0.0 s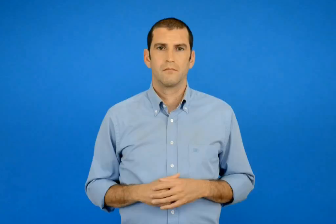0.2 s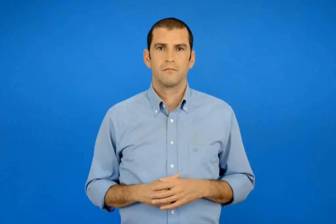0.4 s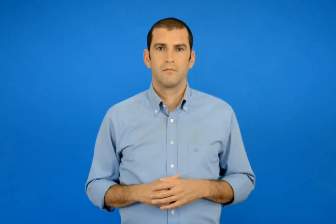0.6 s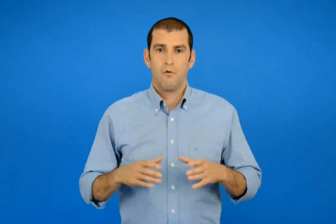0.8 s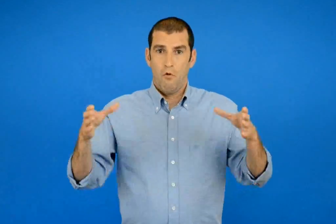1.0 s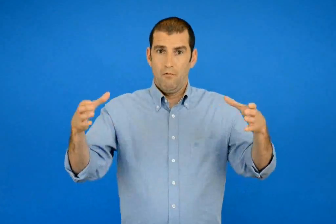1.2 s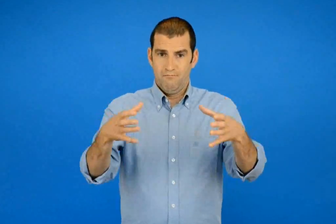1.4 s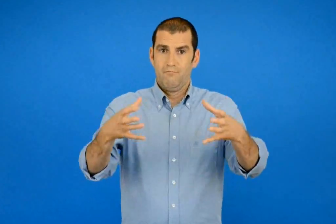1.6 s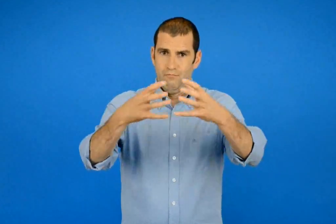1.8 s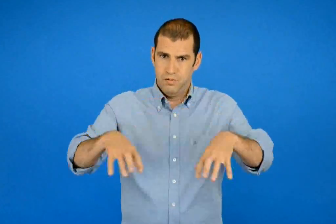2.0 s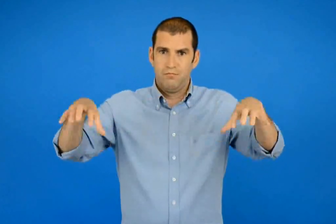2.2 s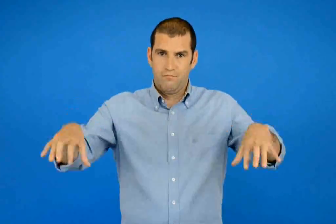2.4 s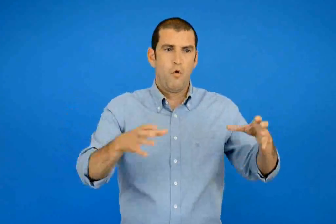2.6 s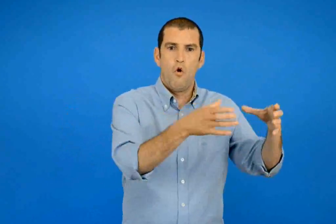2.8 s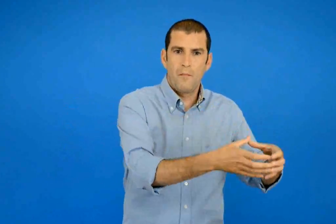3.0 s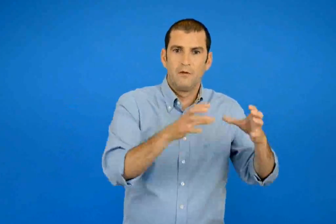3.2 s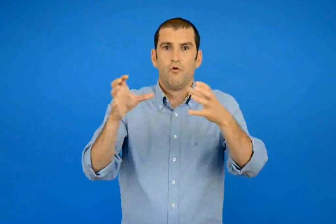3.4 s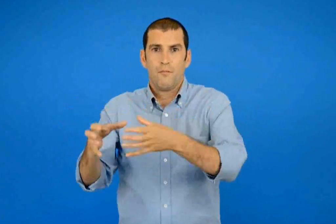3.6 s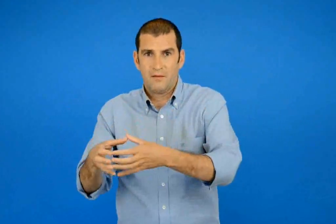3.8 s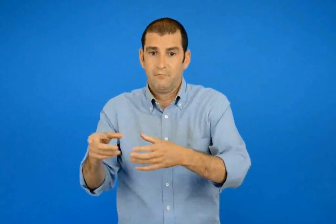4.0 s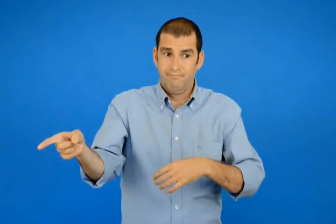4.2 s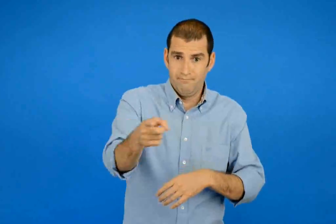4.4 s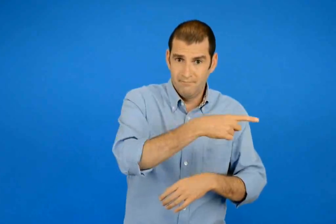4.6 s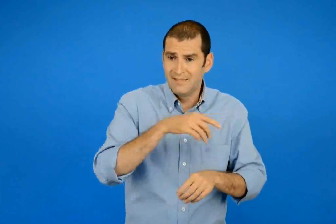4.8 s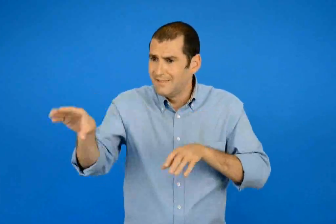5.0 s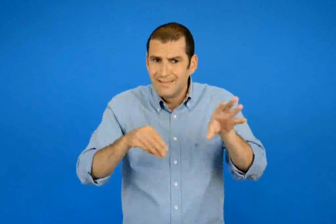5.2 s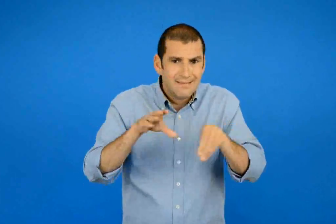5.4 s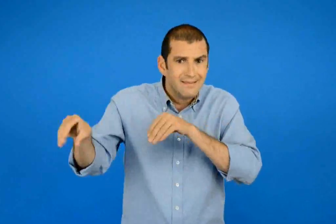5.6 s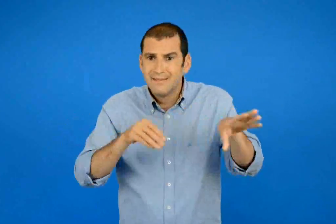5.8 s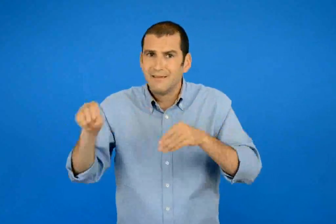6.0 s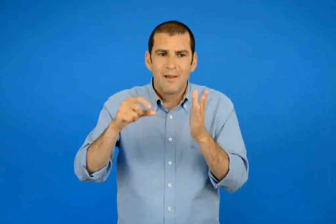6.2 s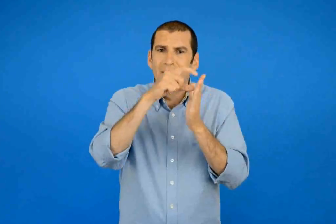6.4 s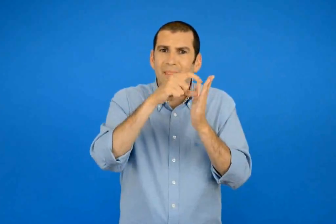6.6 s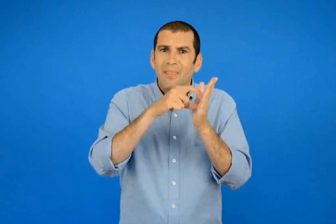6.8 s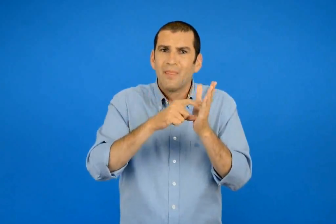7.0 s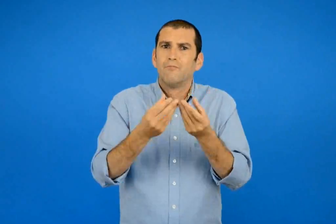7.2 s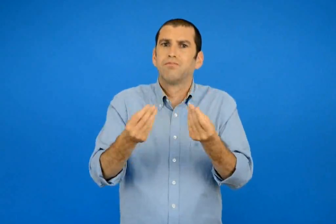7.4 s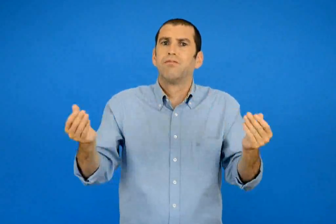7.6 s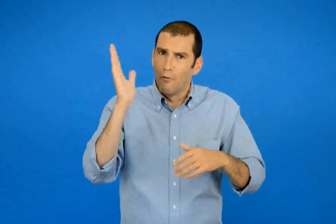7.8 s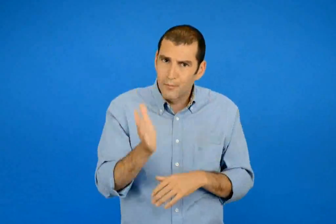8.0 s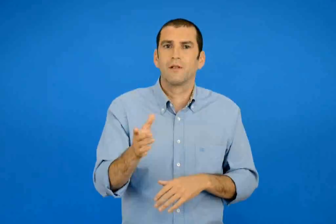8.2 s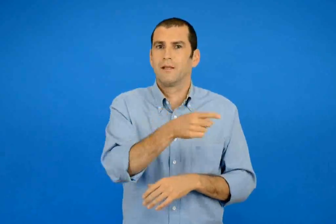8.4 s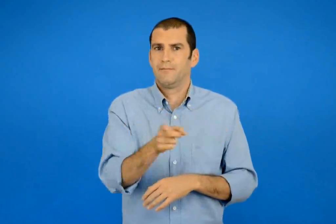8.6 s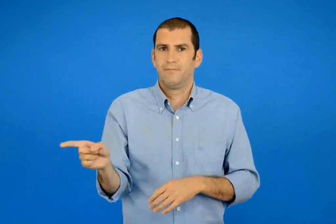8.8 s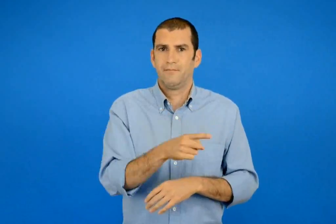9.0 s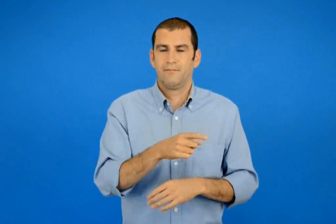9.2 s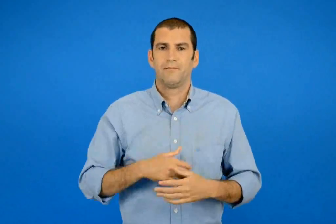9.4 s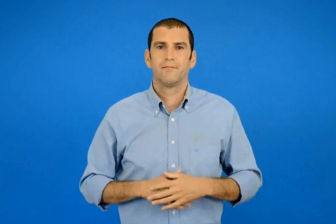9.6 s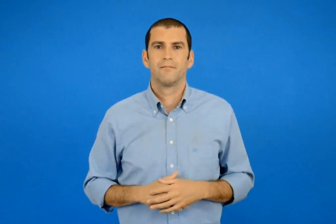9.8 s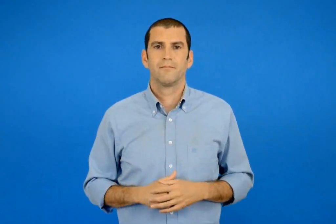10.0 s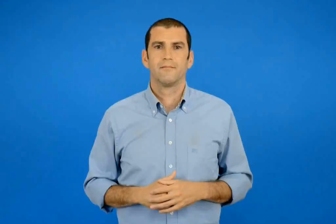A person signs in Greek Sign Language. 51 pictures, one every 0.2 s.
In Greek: χωριστείτε σε δύο ομάδες και συγκεντρώστε όσες πιο πολλές μικρές αγγελίες μπορείτε
